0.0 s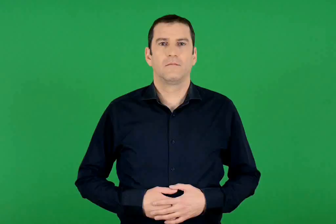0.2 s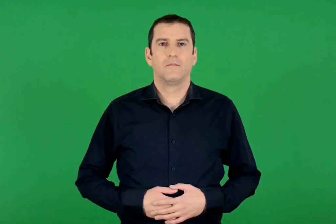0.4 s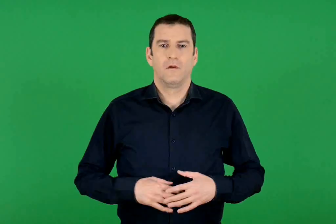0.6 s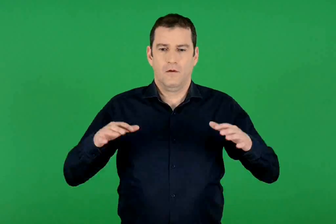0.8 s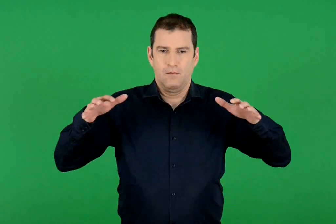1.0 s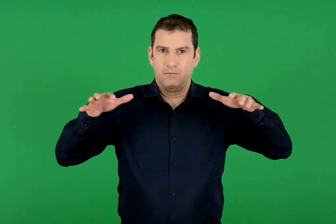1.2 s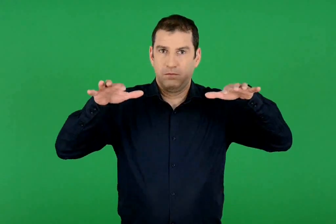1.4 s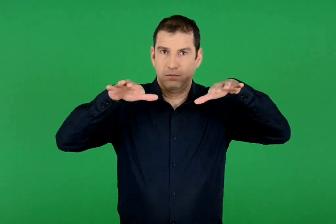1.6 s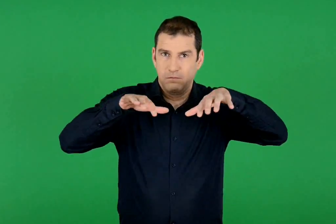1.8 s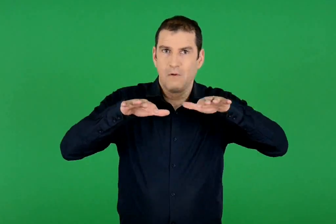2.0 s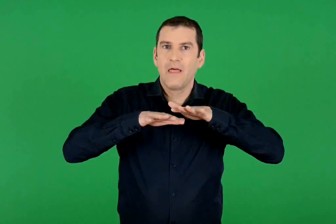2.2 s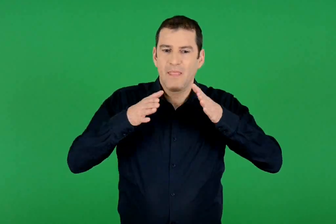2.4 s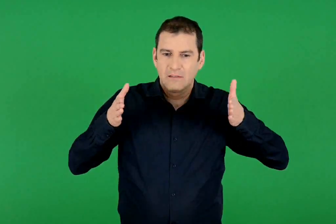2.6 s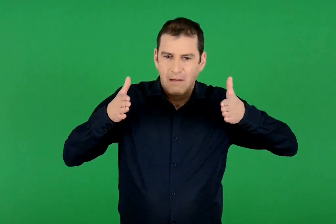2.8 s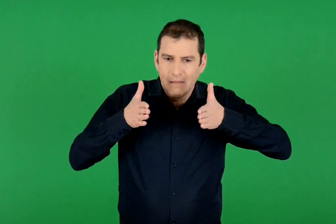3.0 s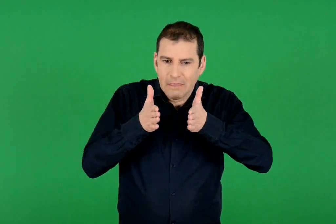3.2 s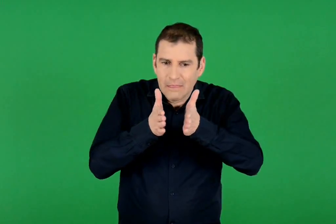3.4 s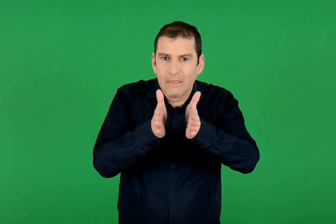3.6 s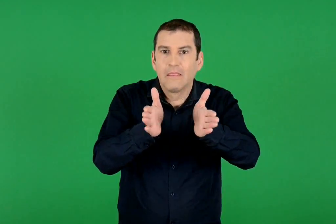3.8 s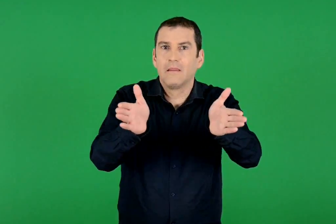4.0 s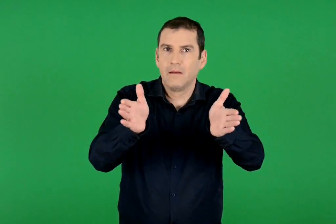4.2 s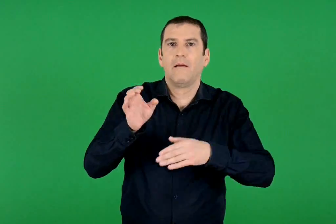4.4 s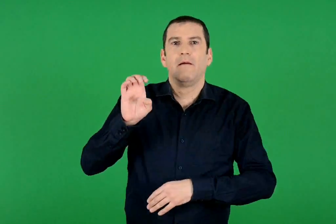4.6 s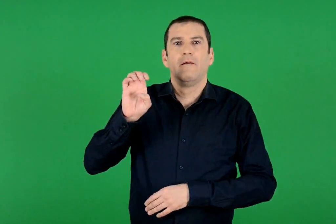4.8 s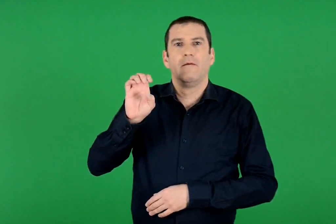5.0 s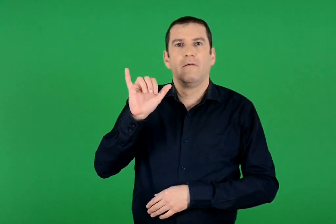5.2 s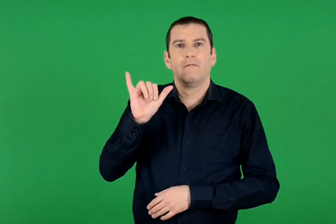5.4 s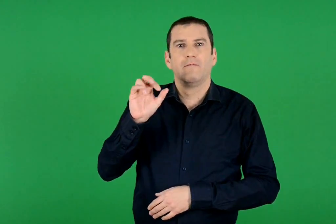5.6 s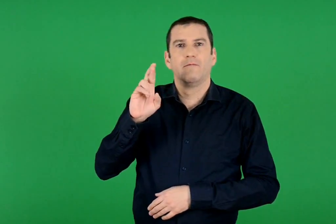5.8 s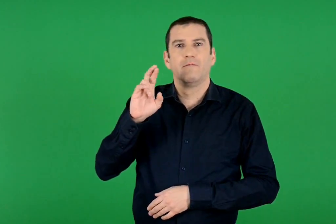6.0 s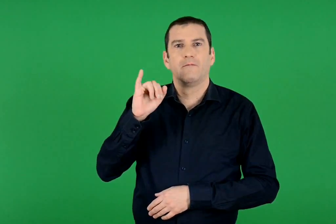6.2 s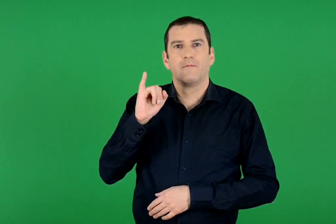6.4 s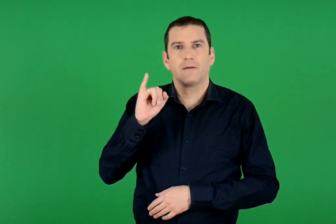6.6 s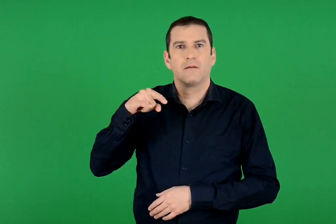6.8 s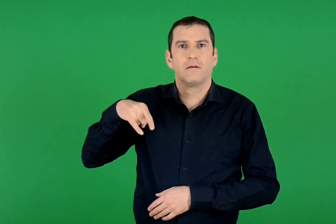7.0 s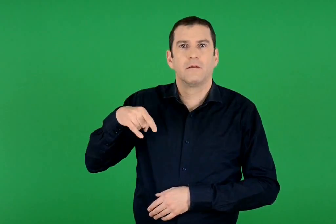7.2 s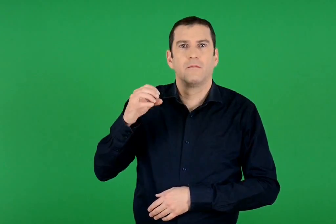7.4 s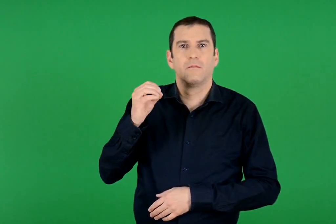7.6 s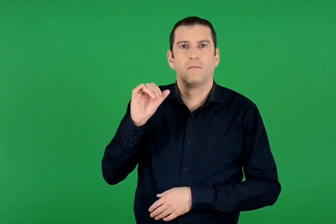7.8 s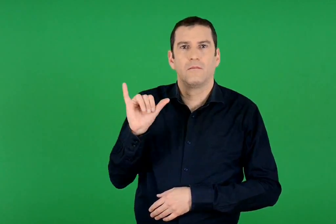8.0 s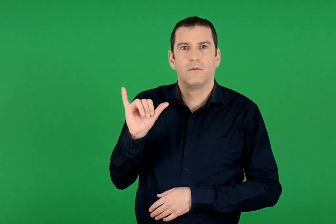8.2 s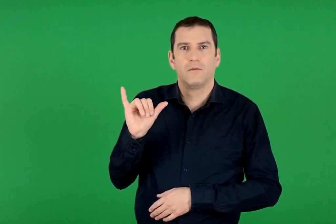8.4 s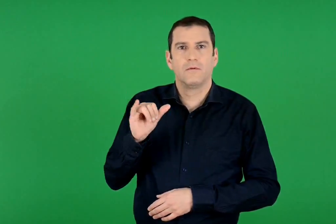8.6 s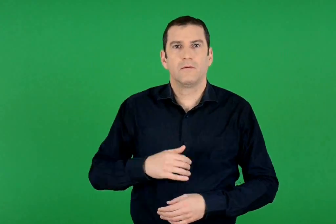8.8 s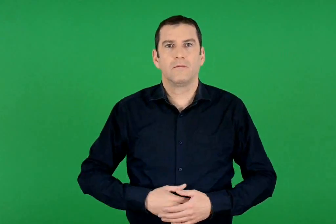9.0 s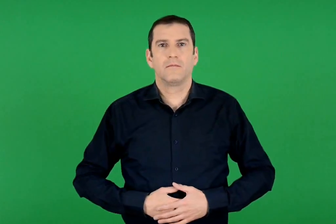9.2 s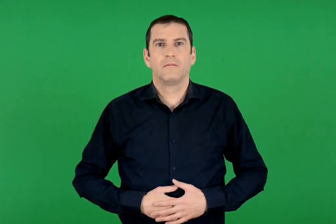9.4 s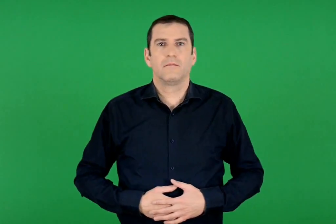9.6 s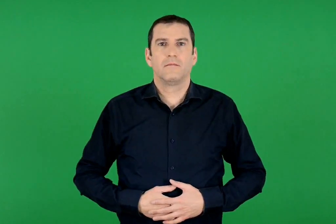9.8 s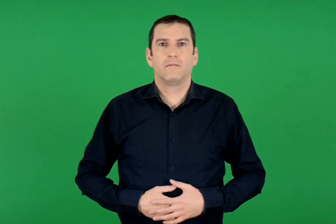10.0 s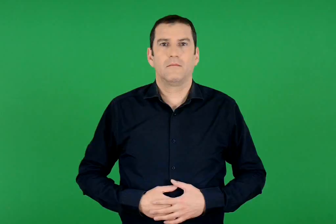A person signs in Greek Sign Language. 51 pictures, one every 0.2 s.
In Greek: πορθμός ευρίπου
